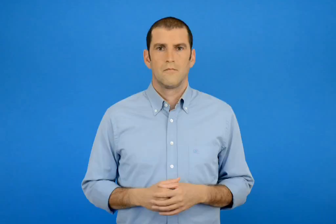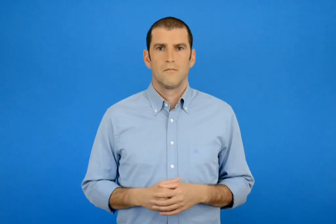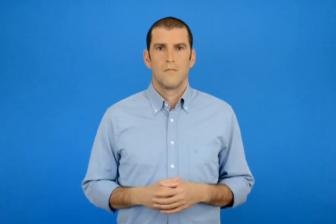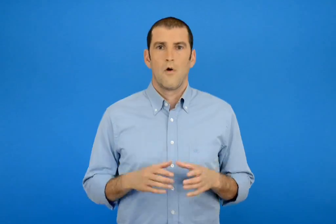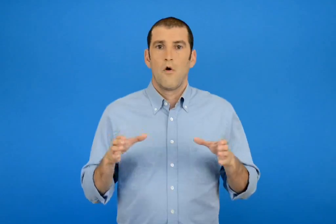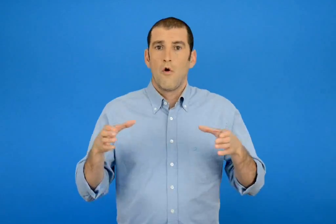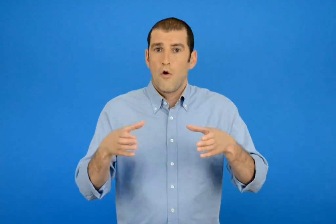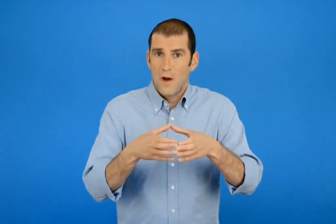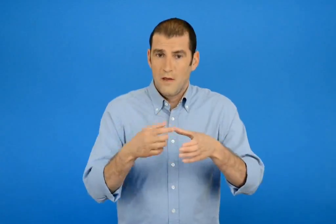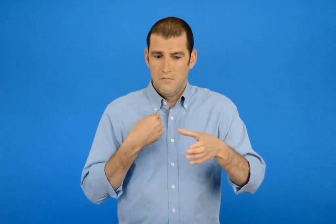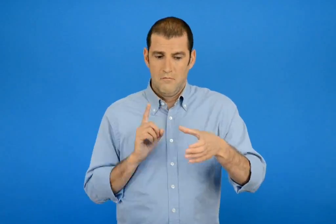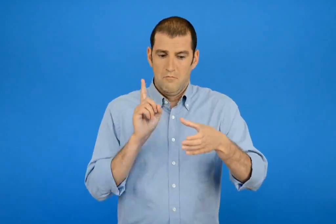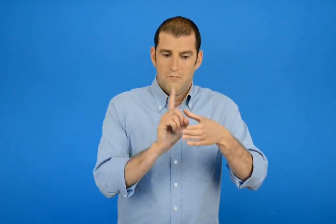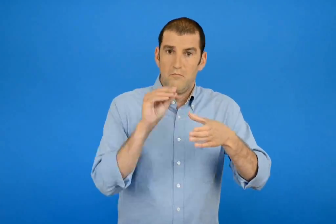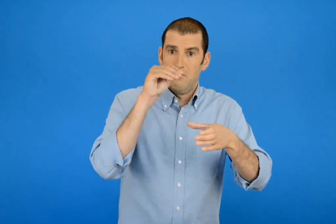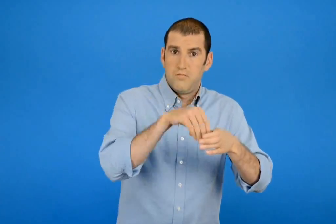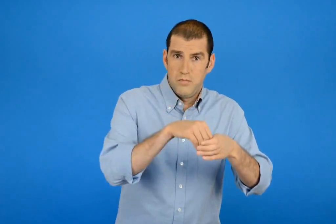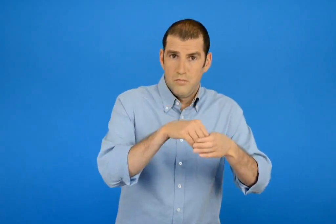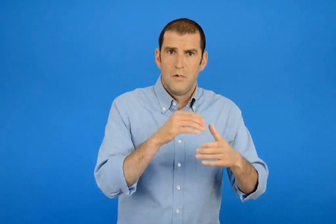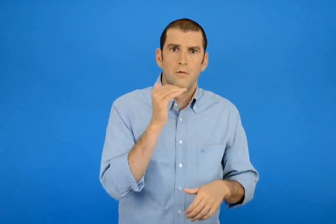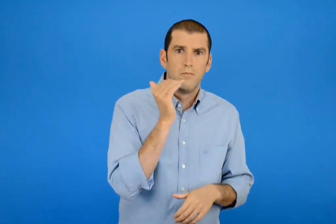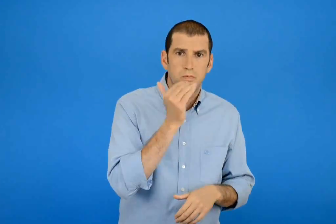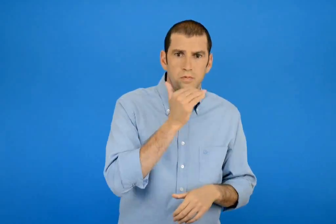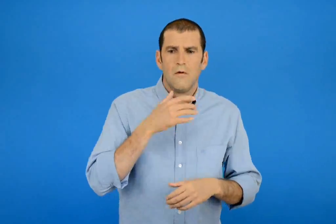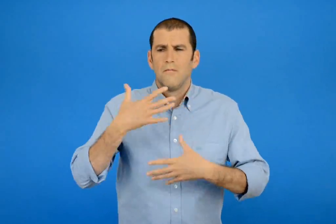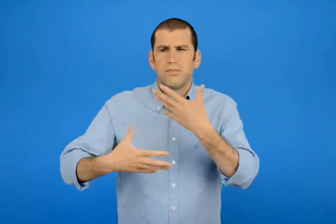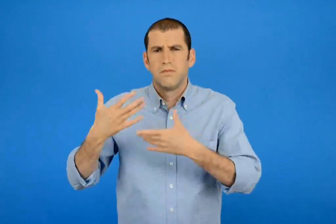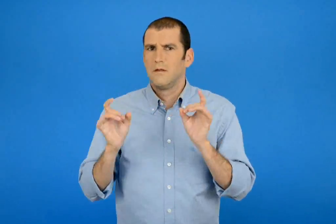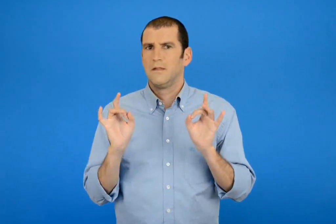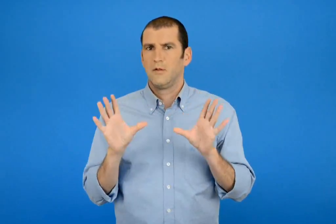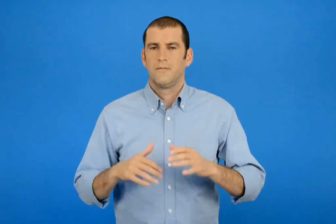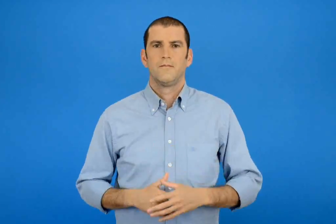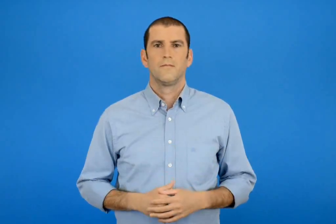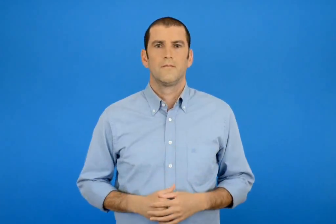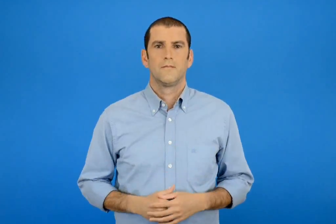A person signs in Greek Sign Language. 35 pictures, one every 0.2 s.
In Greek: οργανώθηκα στην ομάδα γρηγορά και χωρίς θόρυβο
